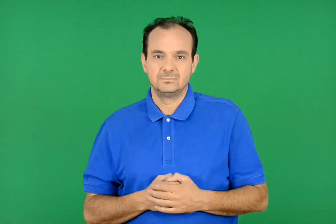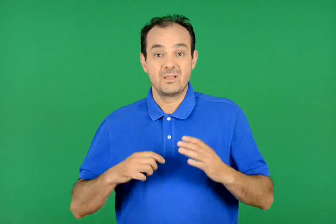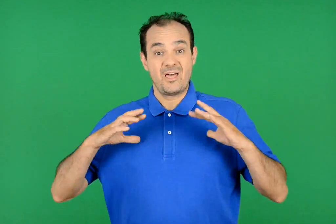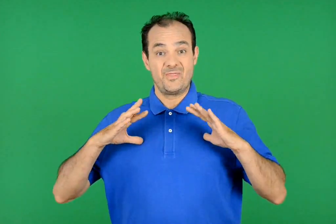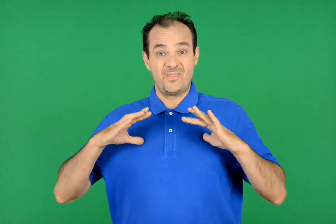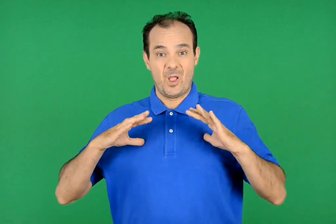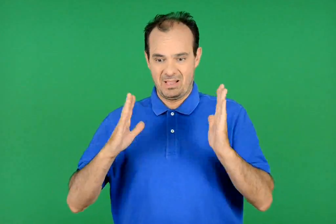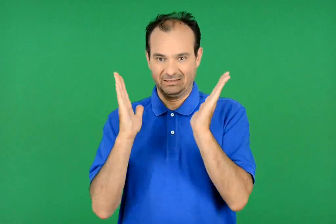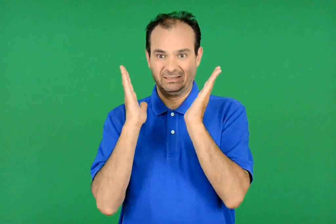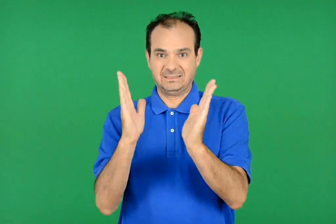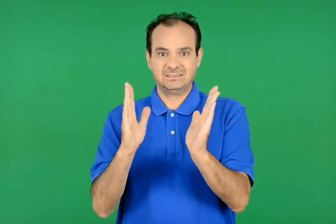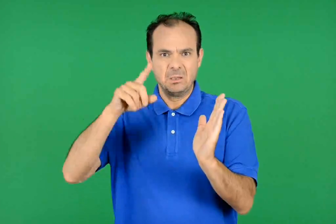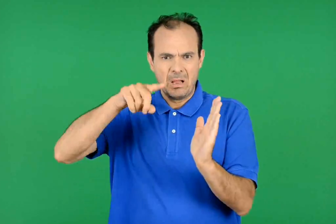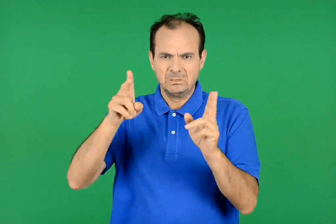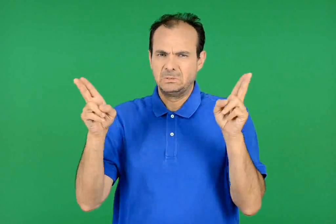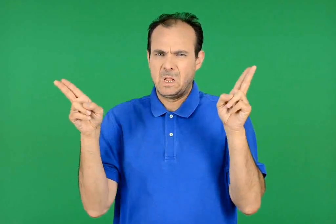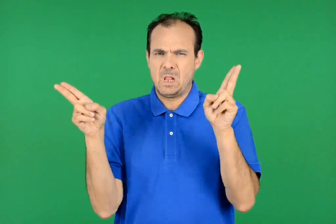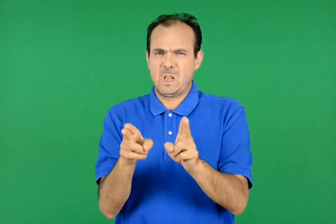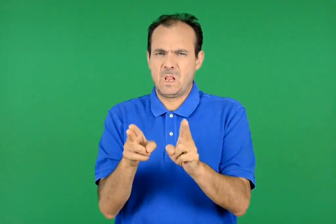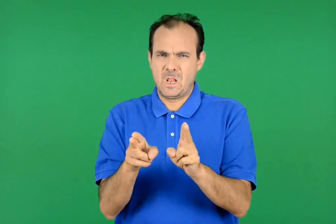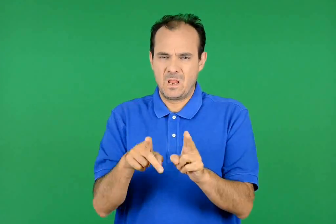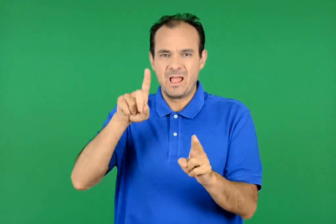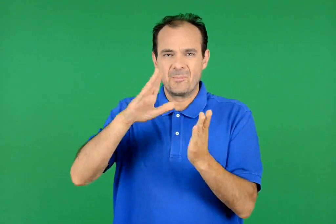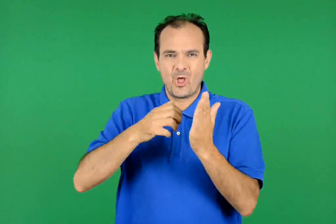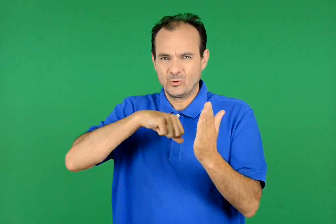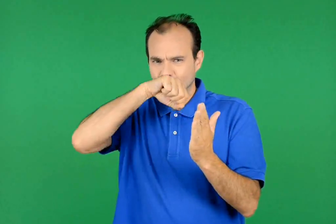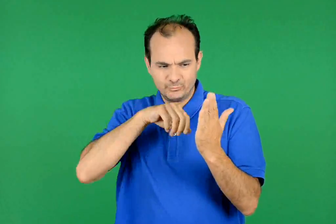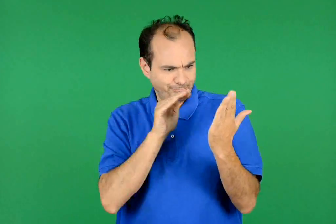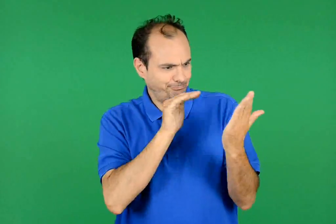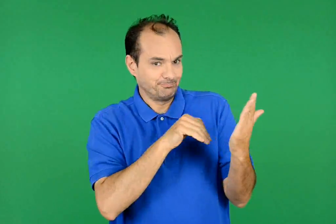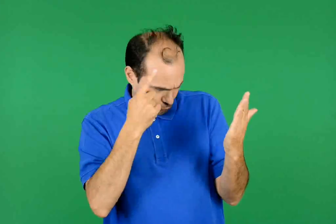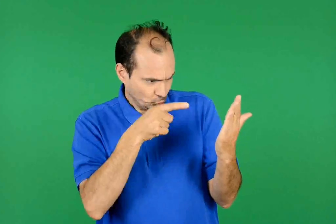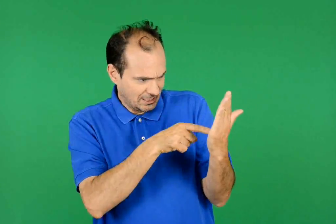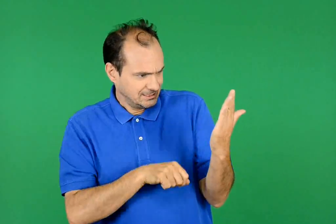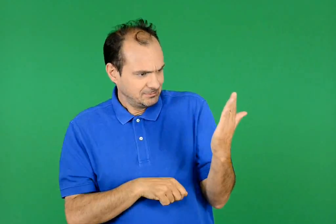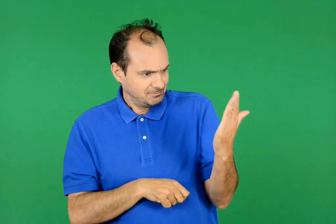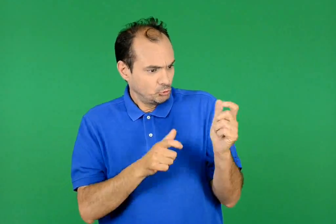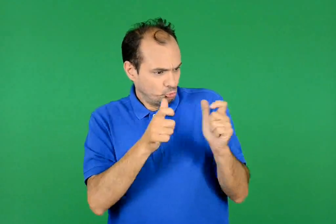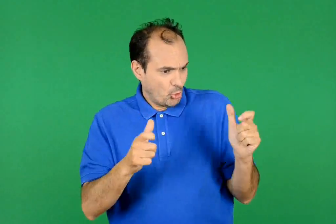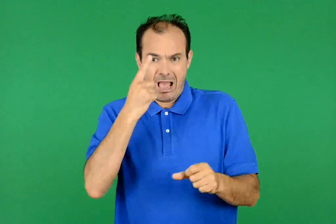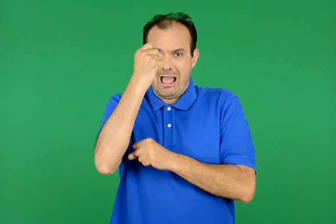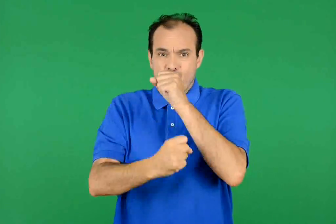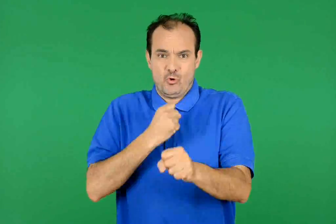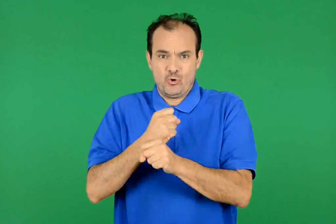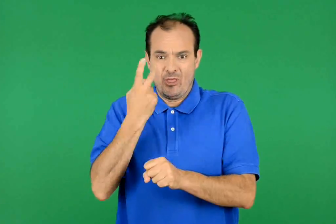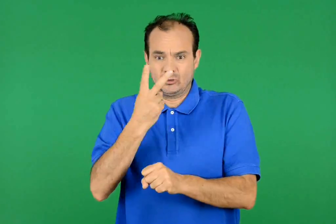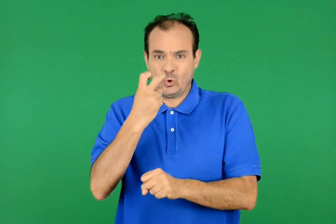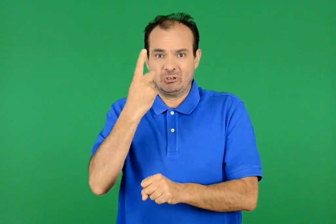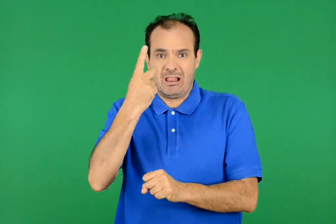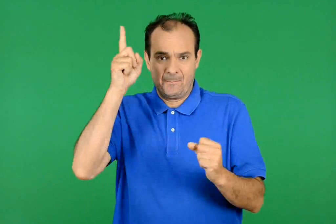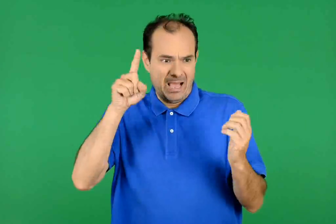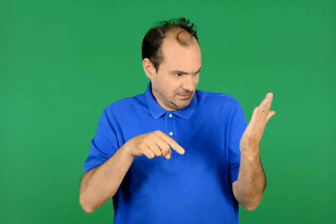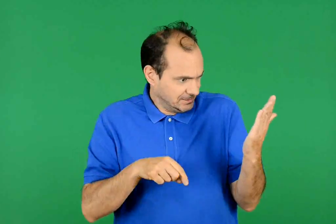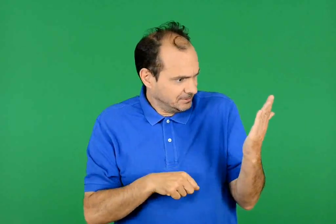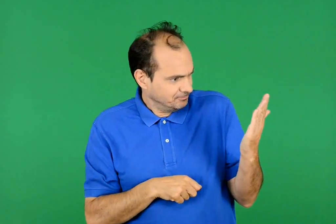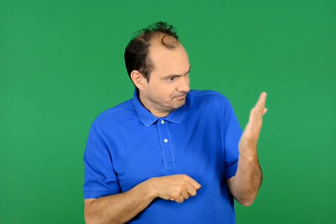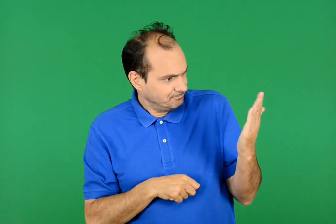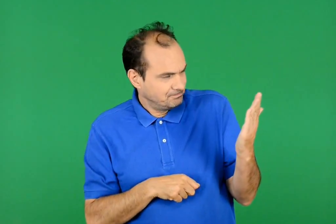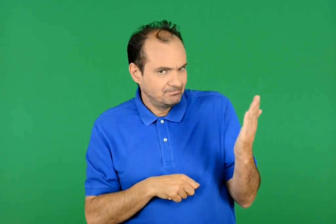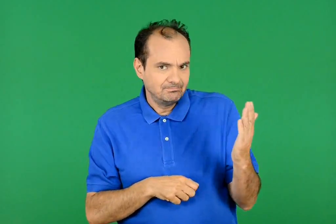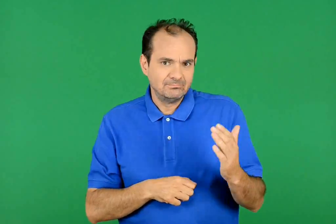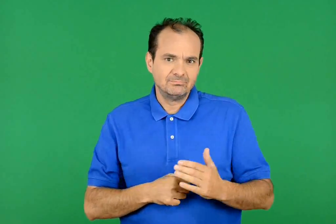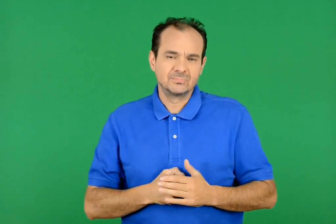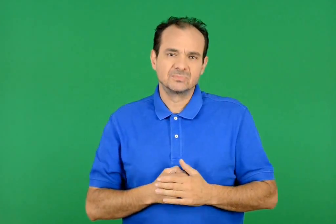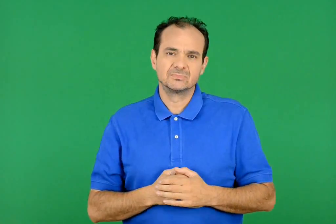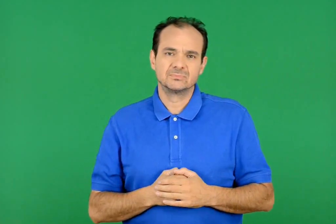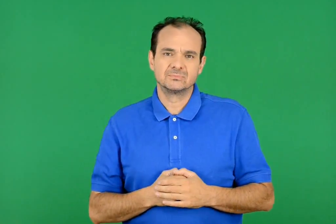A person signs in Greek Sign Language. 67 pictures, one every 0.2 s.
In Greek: αλλά οι διακοπές είναι τόσο λίγες ξέρεις , αγαπητό μου ημερολόγιο , ότι έχουμε σχολείο διακόσιες είκοσι μία ημέρες τον χρόνο ;
